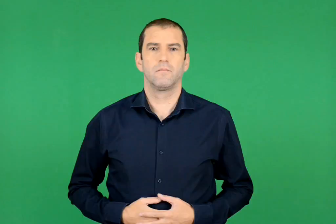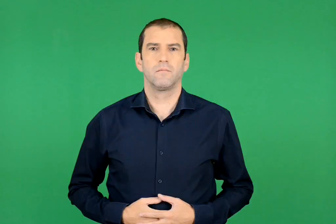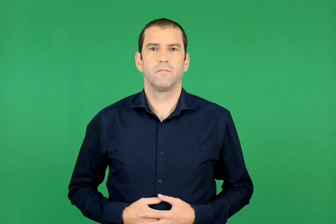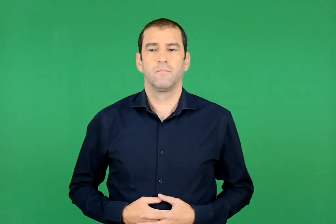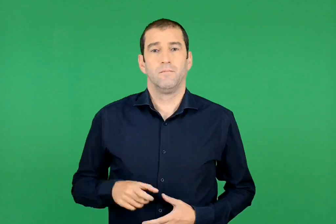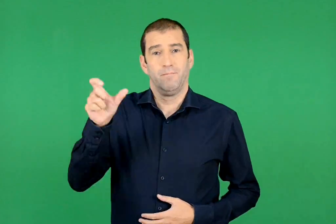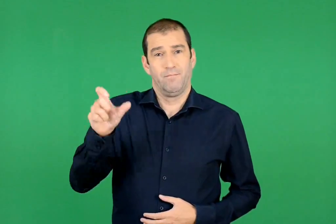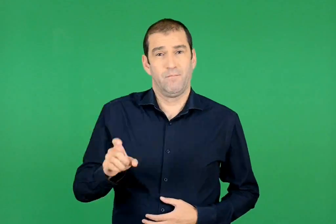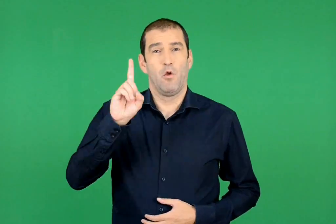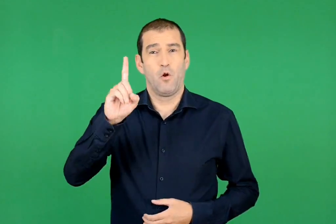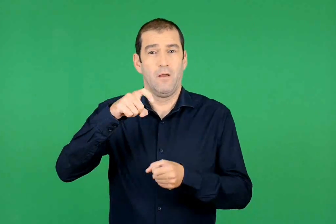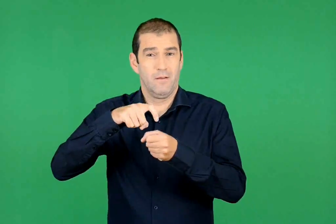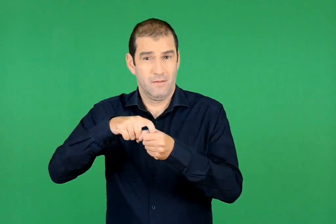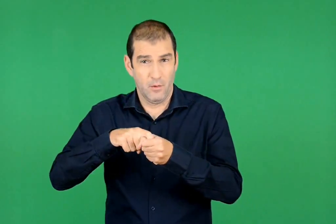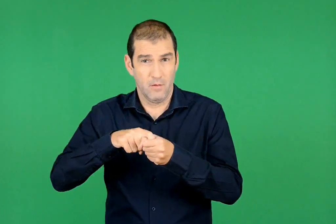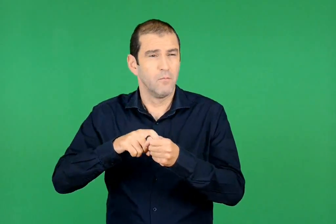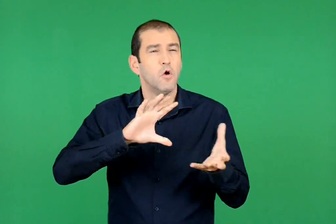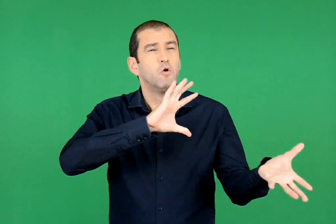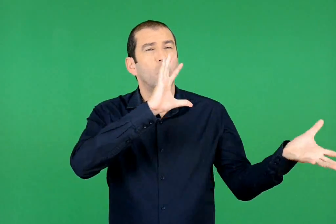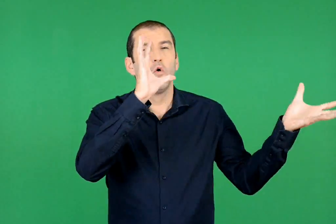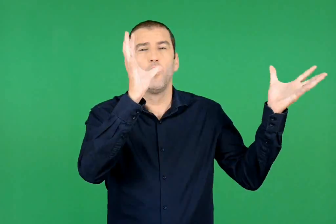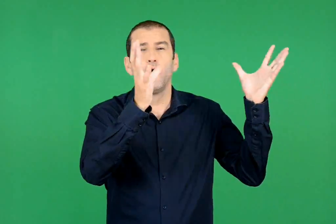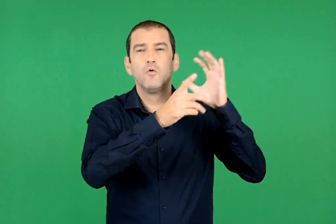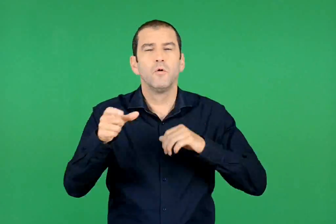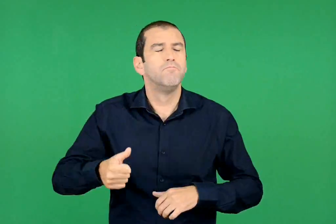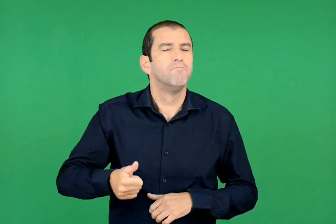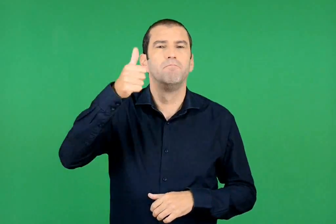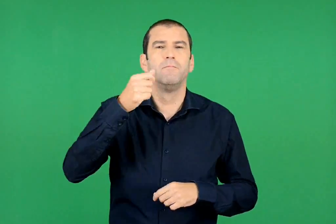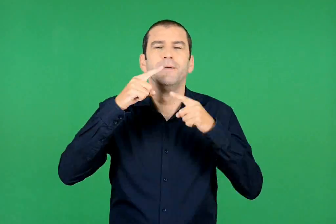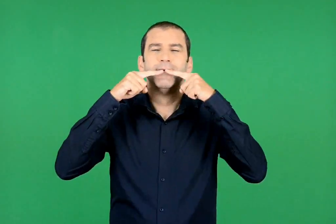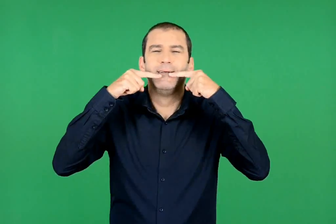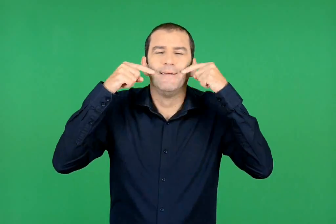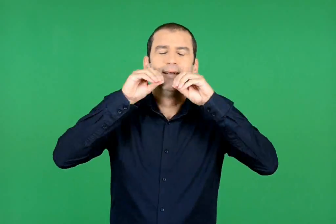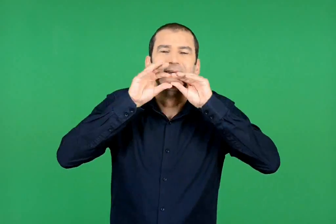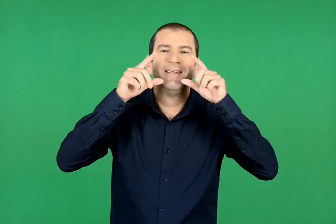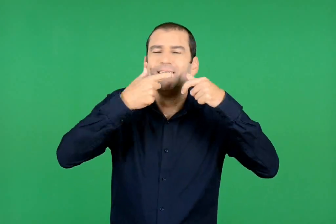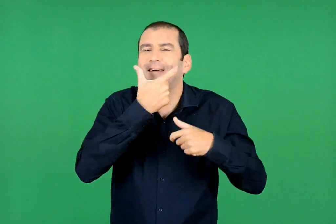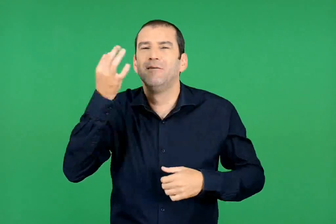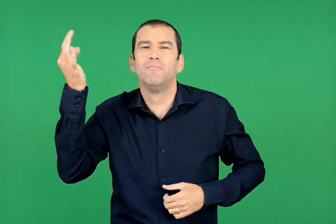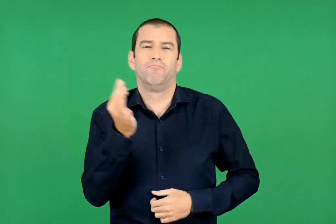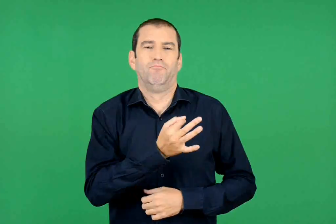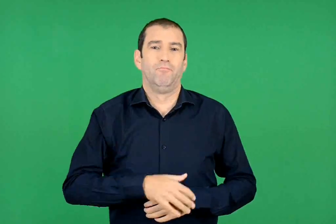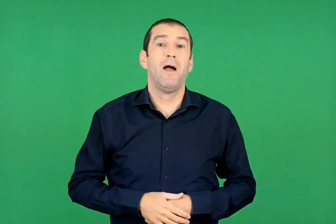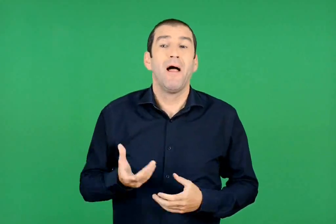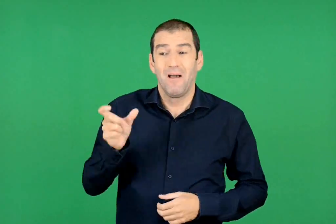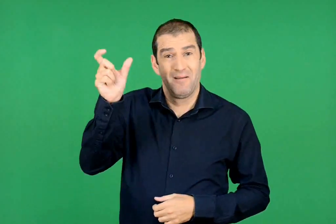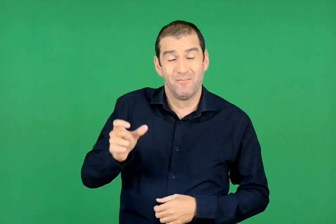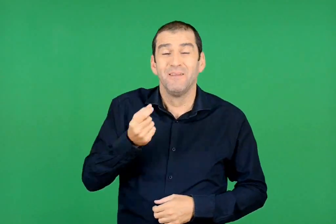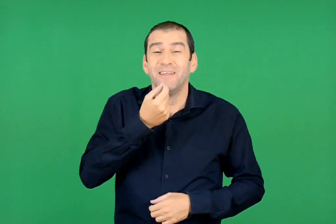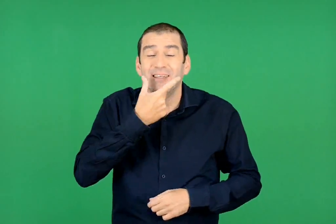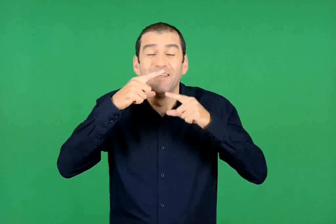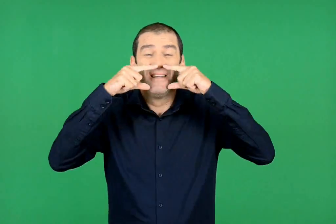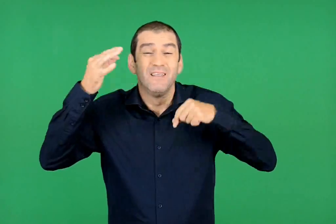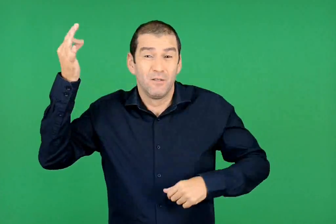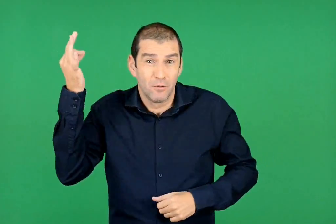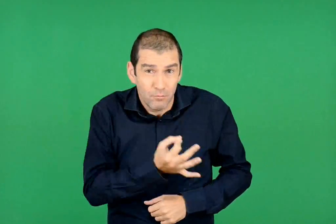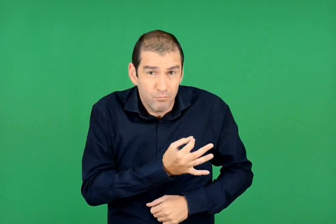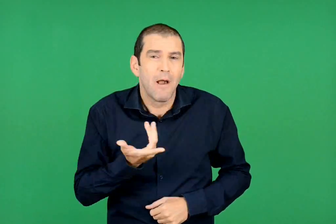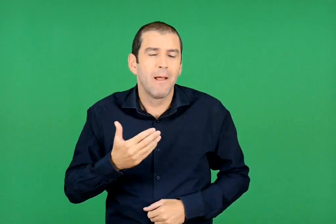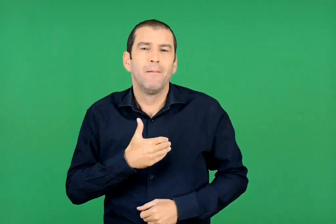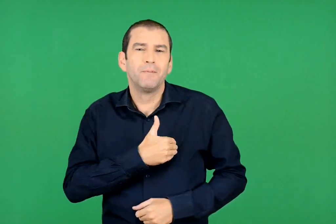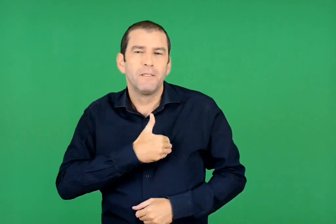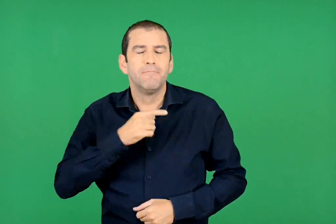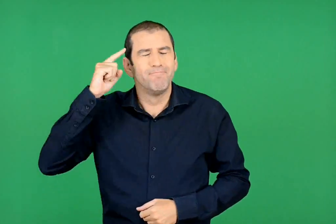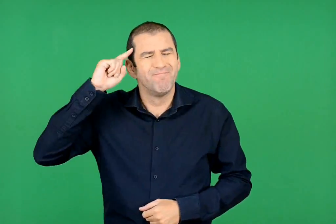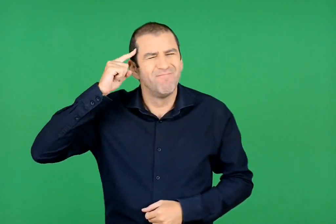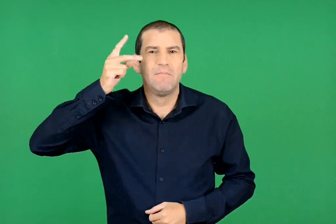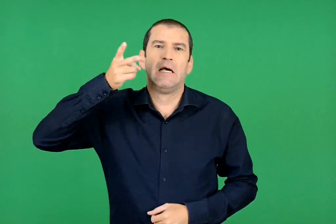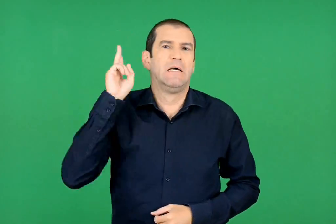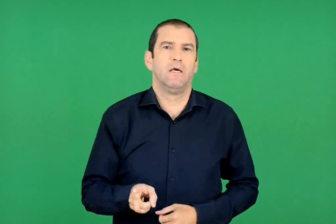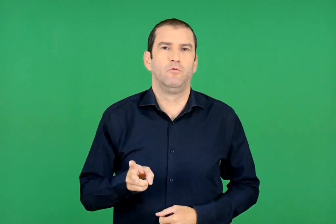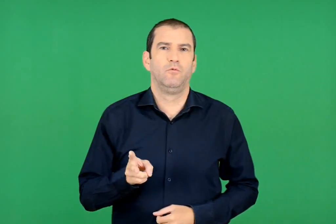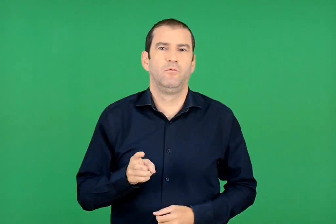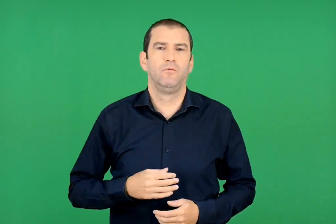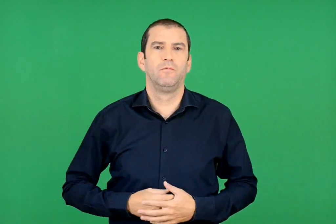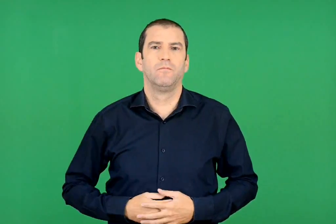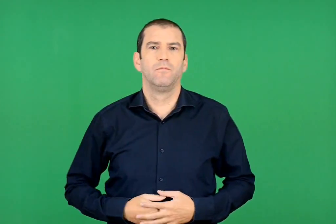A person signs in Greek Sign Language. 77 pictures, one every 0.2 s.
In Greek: η δόνα τερηδόνα είχε το πιο γλυκό και φωτεινό χαμόγελο του κόσμου. όσο γλυκό και φωτεινό όμως ήταν το χαμόγελό της , τόσο μοχθηρή και ύπουλη ήταν η ψυχή της
